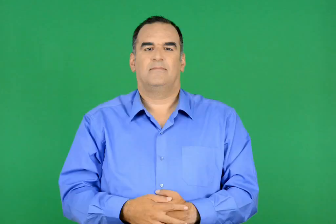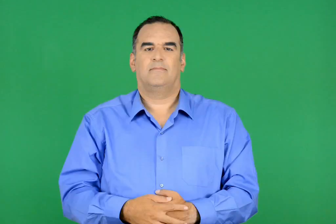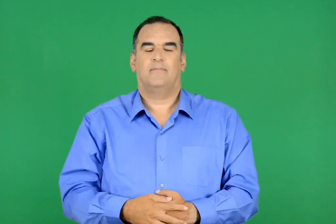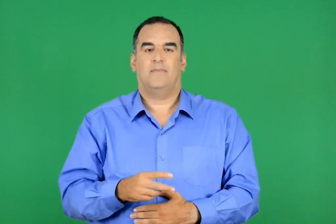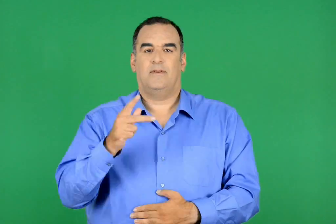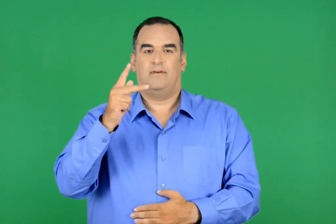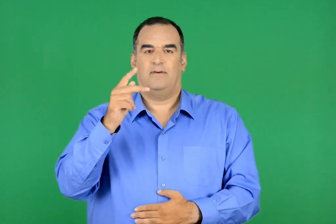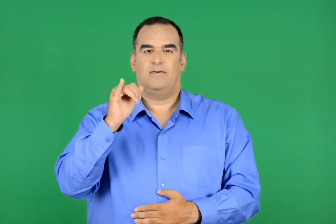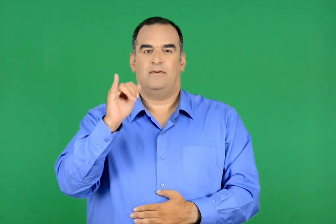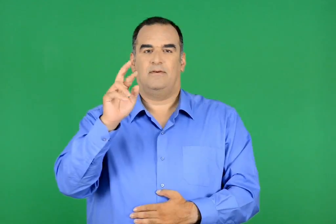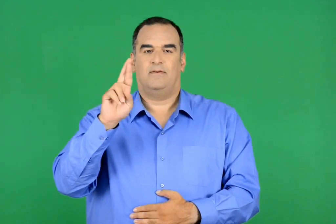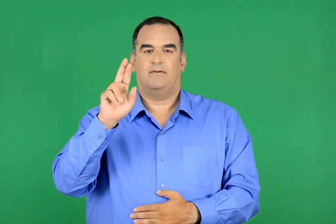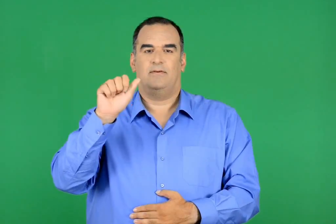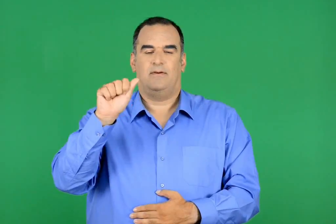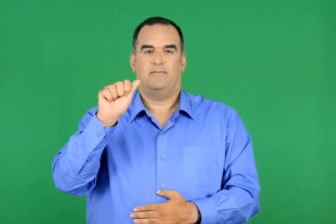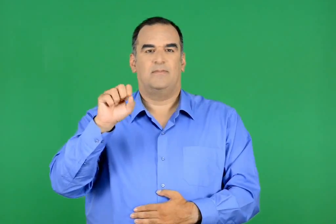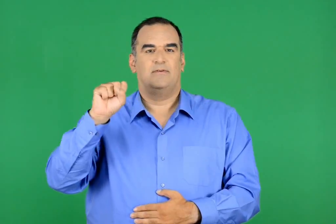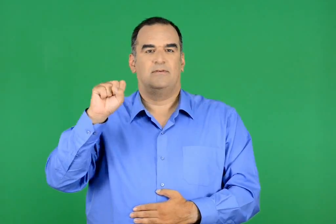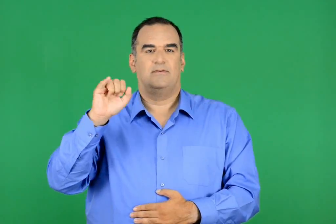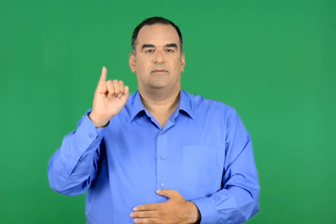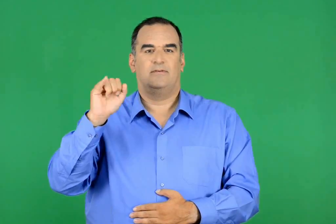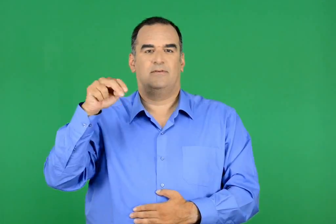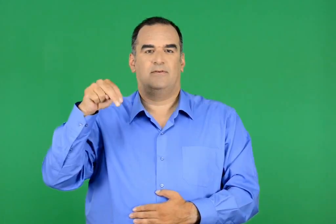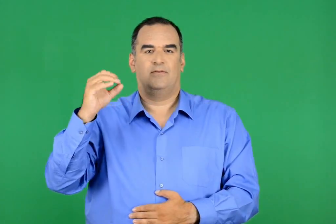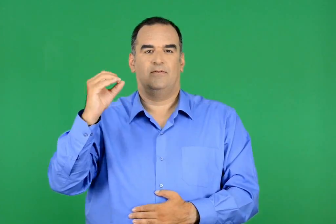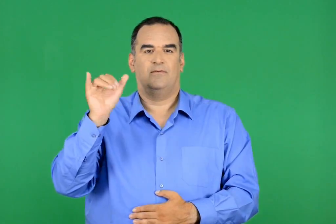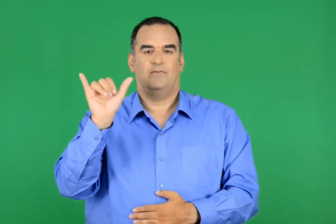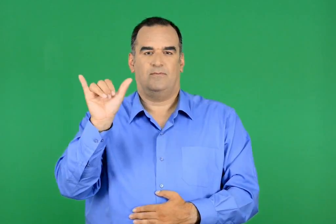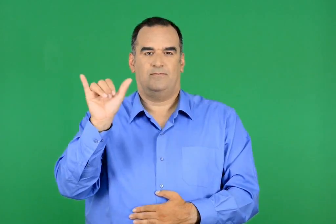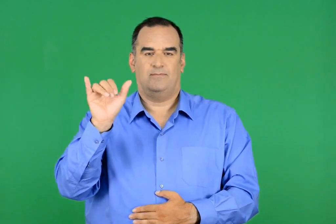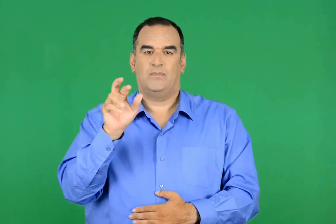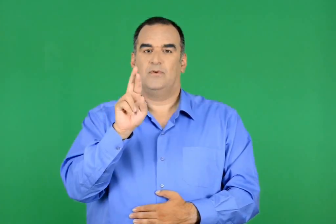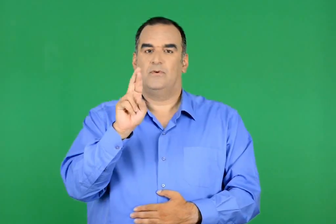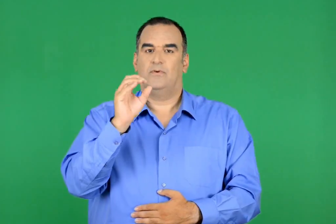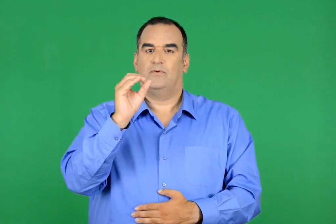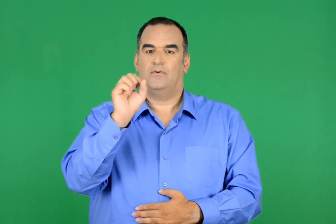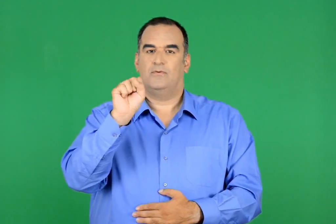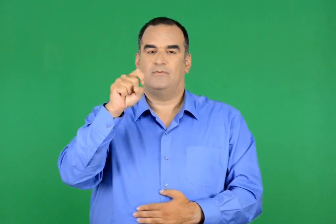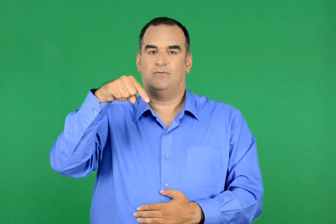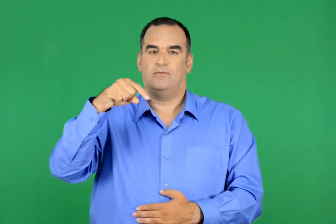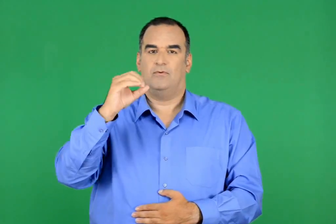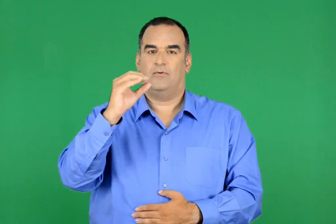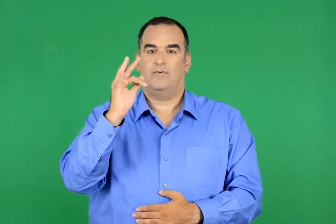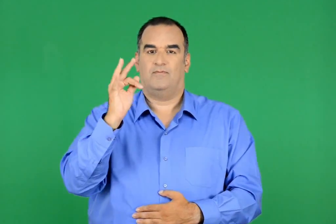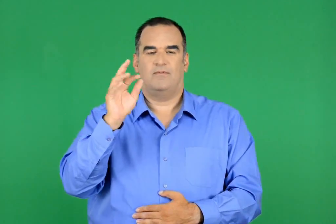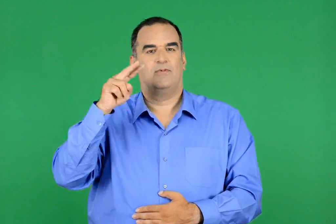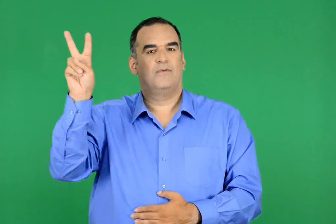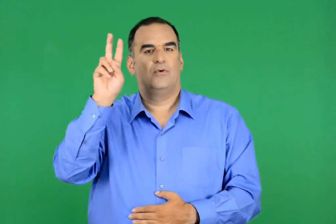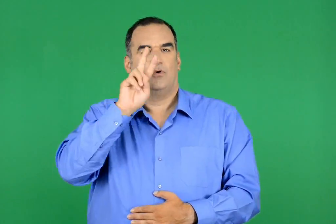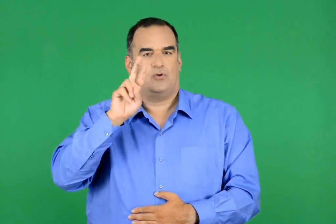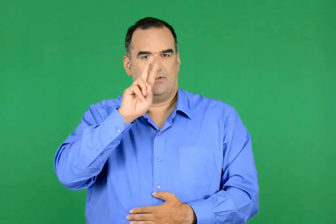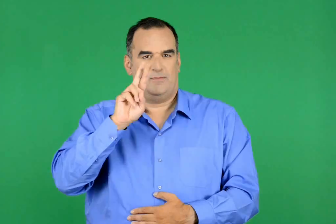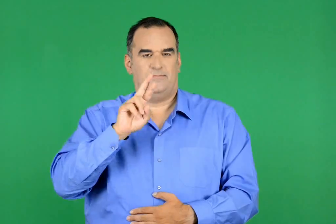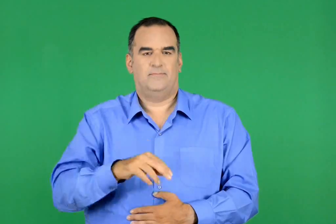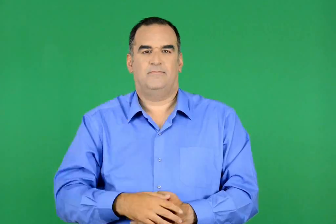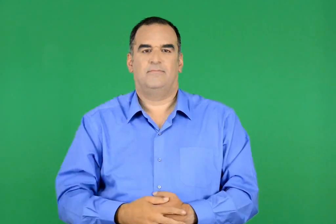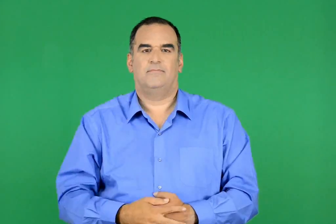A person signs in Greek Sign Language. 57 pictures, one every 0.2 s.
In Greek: κίρα σίνου ροστόφ ρωσίας
